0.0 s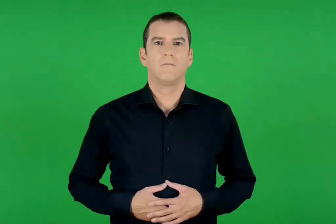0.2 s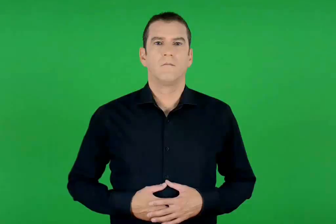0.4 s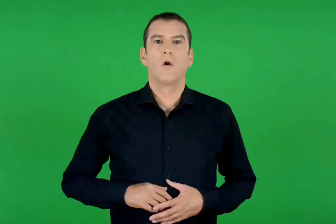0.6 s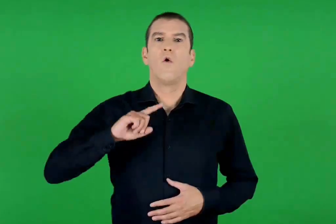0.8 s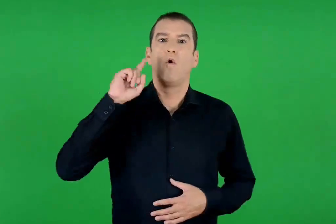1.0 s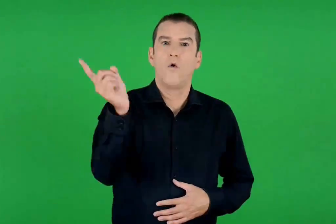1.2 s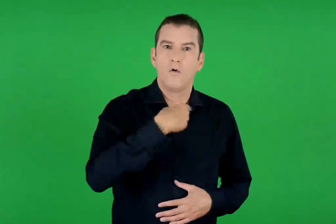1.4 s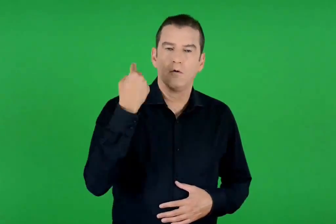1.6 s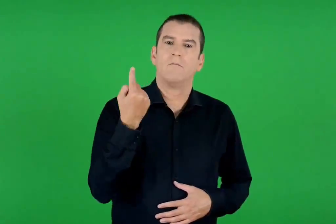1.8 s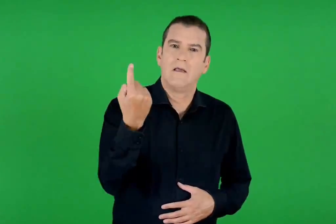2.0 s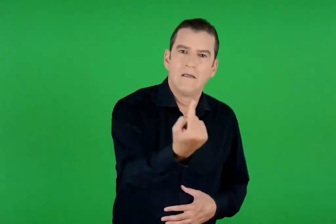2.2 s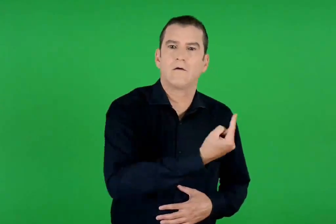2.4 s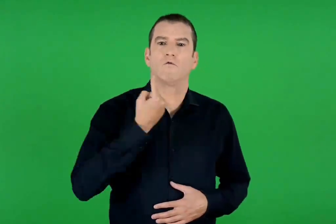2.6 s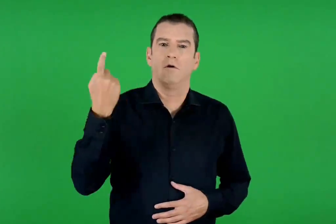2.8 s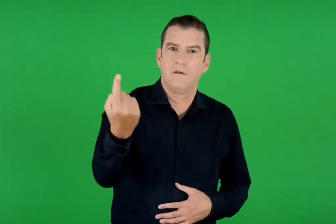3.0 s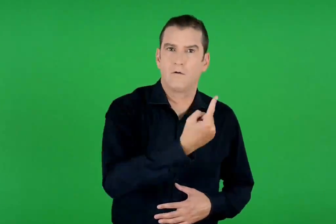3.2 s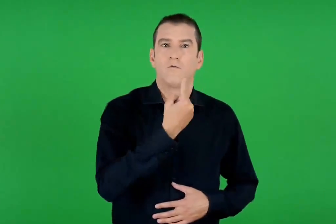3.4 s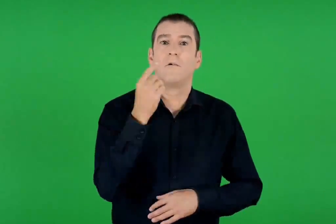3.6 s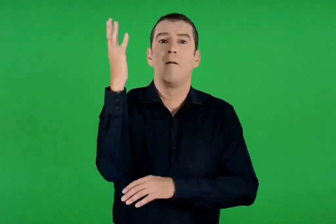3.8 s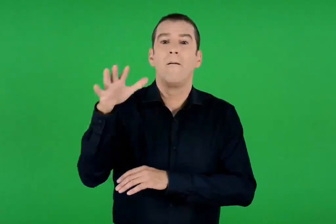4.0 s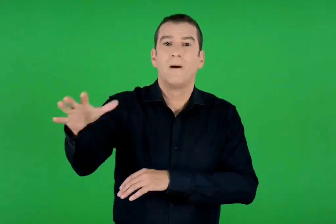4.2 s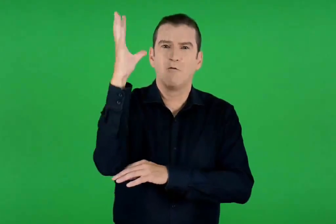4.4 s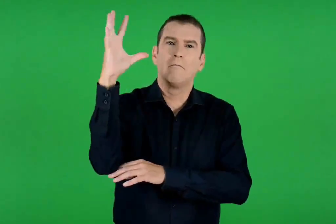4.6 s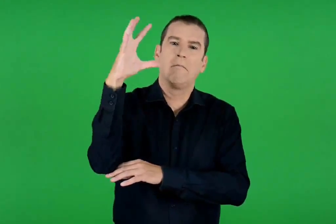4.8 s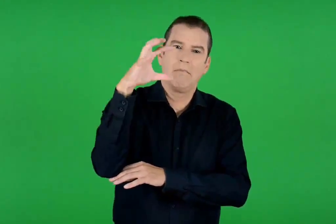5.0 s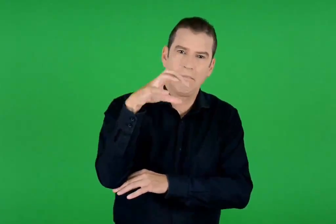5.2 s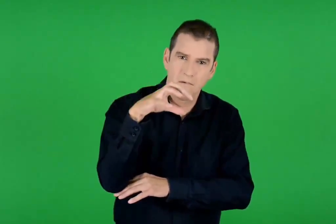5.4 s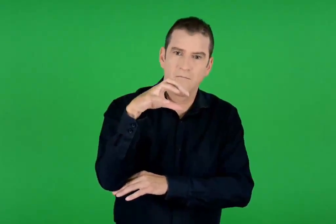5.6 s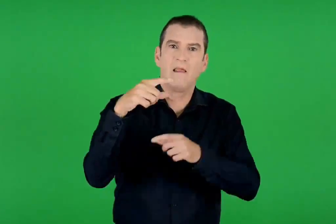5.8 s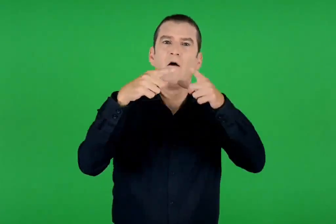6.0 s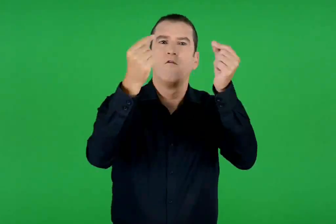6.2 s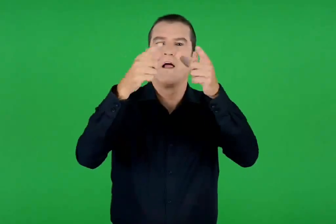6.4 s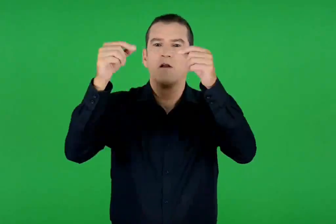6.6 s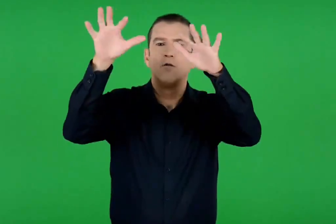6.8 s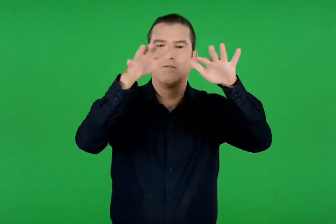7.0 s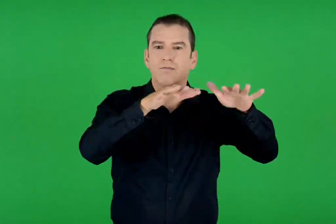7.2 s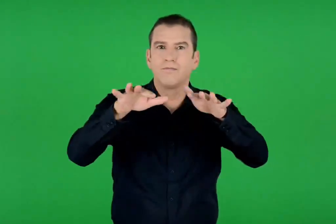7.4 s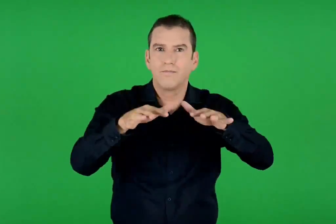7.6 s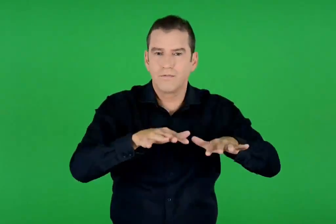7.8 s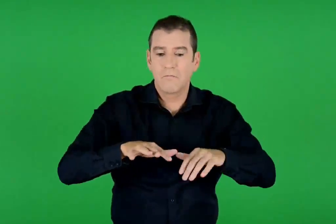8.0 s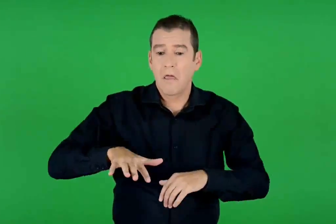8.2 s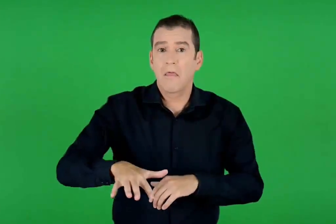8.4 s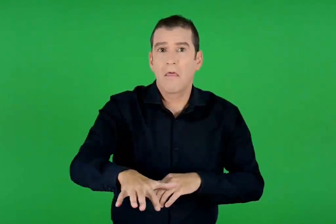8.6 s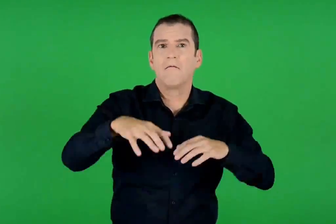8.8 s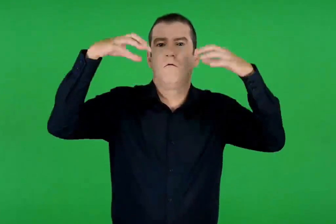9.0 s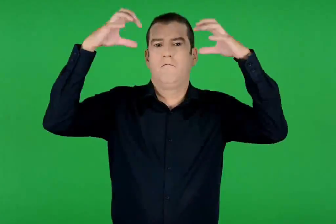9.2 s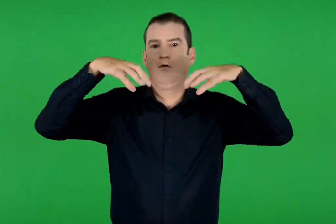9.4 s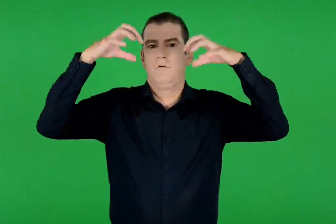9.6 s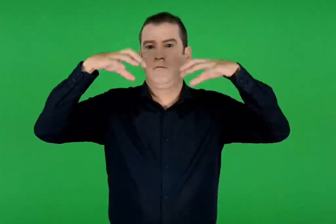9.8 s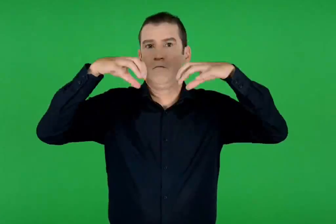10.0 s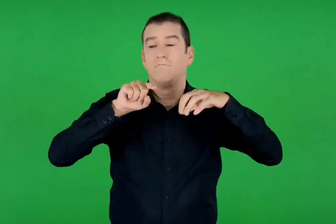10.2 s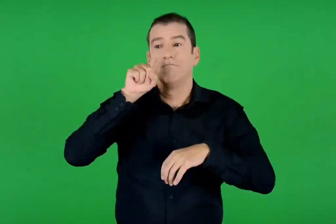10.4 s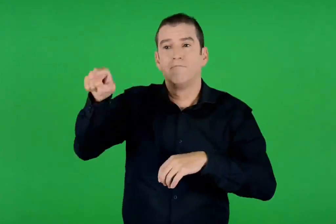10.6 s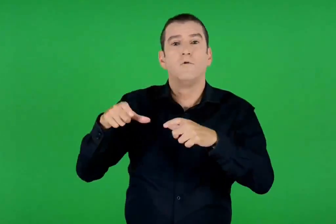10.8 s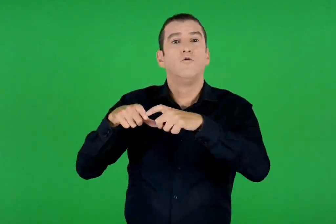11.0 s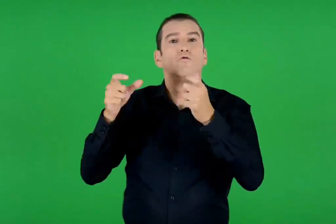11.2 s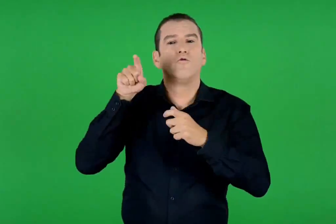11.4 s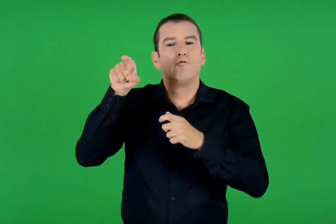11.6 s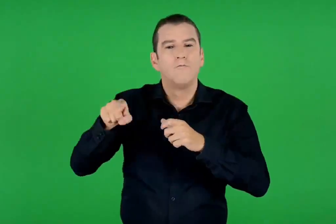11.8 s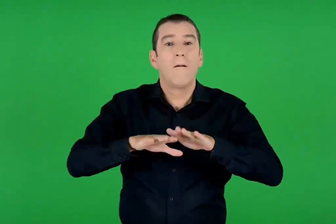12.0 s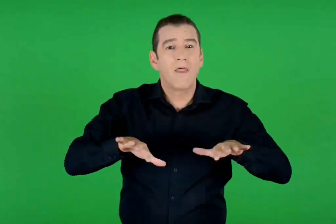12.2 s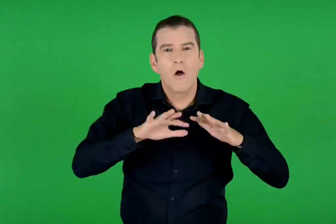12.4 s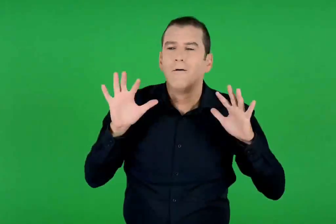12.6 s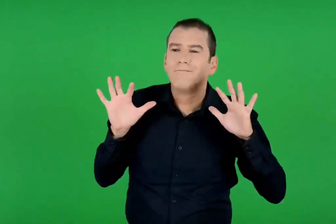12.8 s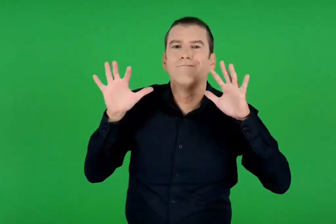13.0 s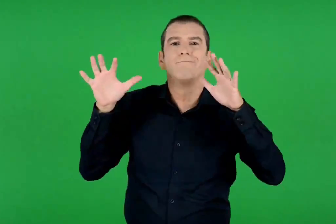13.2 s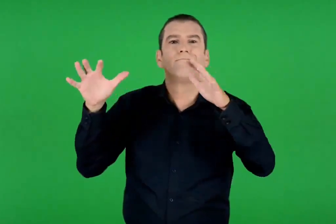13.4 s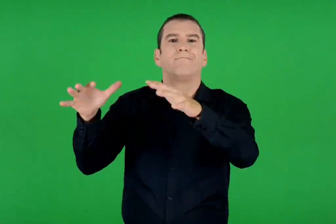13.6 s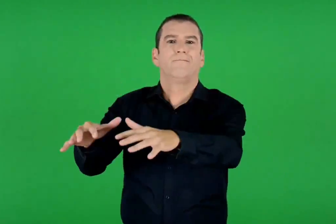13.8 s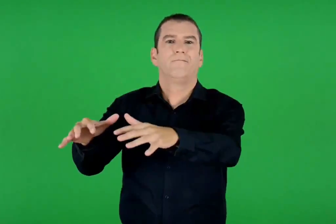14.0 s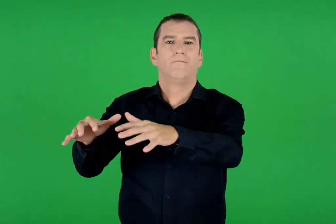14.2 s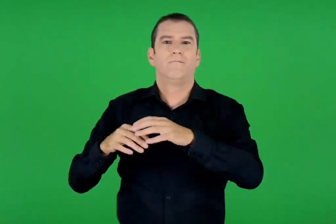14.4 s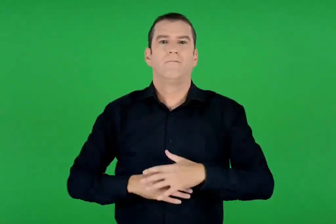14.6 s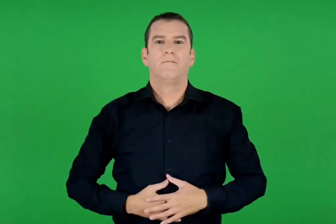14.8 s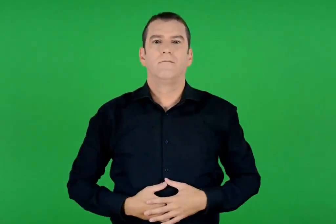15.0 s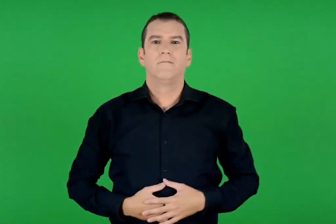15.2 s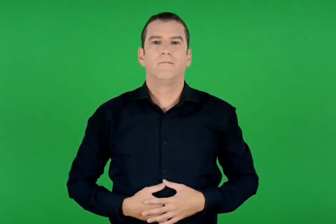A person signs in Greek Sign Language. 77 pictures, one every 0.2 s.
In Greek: γύρω γύρω όλοι μαραμένο το περβόλι φύλλα σκέπασαν τη γη η βροχή πια δεν αργεί στου σχολειού την αγκαλιά τρέχουν τώρα τα παιδιά
